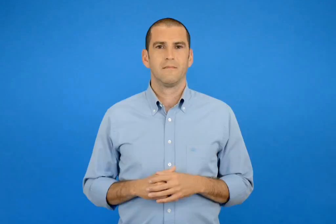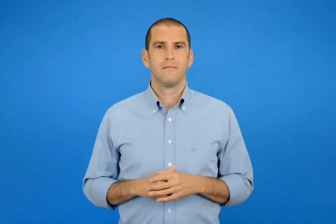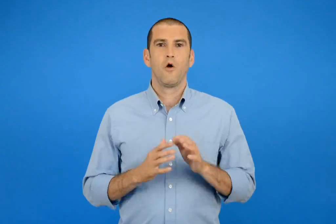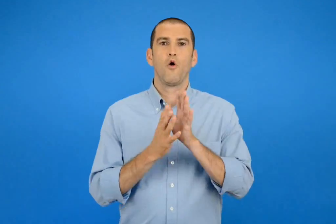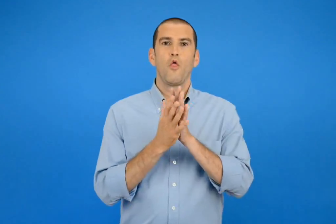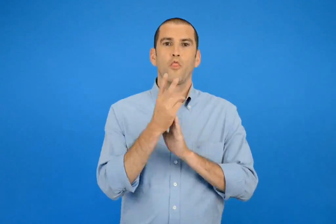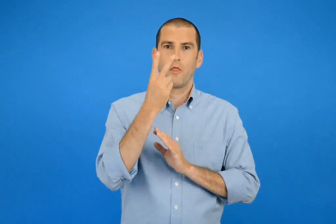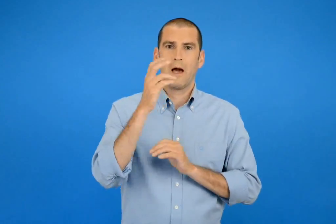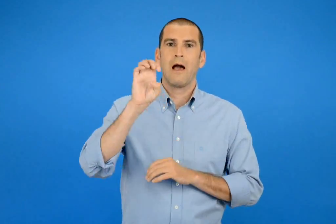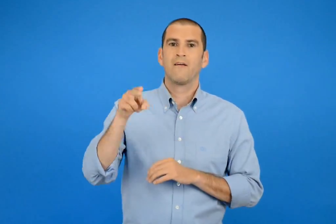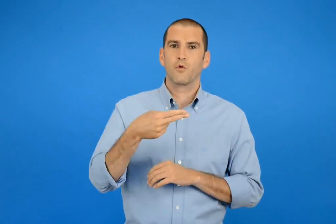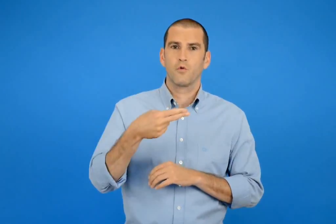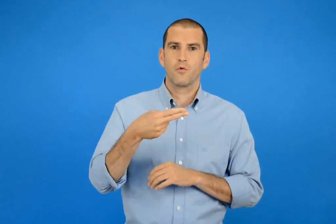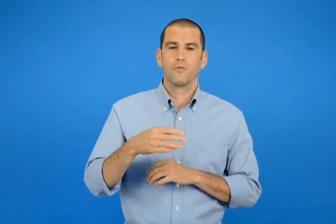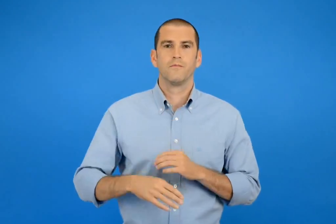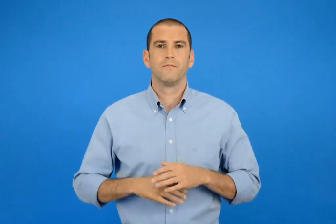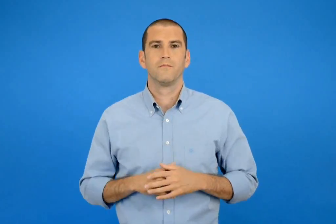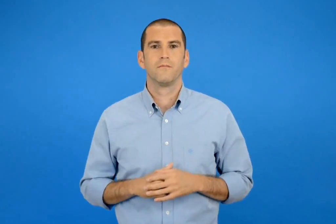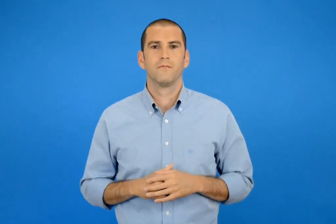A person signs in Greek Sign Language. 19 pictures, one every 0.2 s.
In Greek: 12 ευρώ
